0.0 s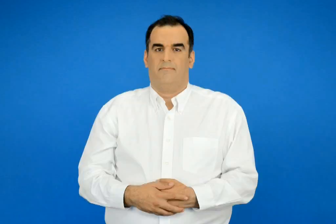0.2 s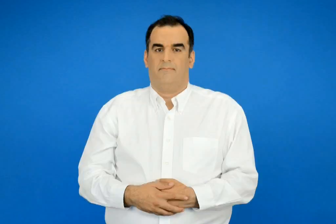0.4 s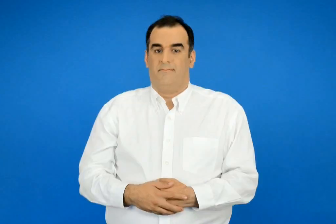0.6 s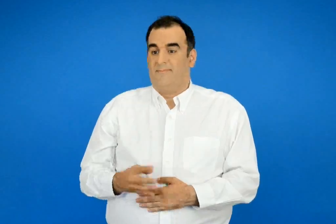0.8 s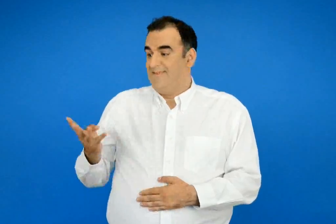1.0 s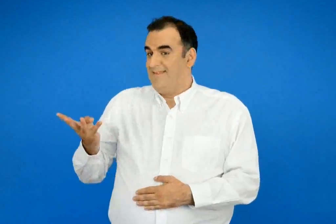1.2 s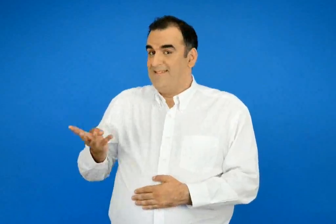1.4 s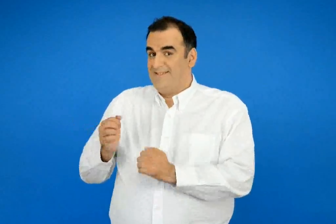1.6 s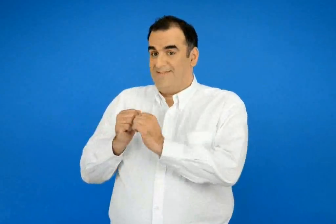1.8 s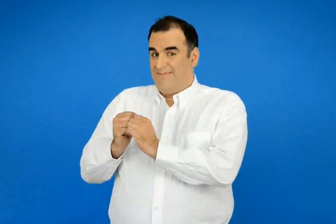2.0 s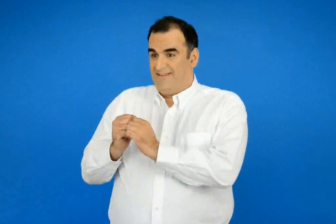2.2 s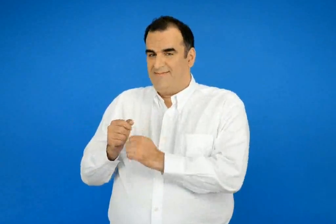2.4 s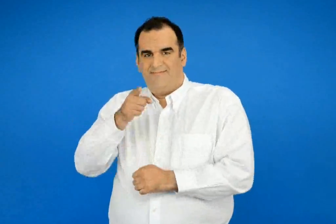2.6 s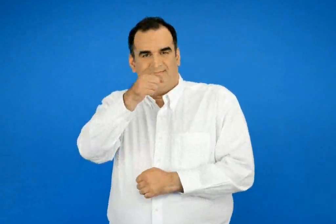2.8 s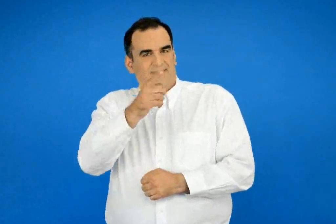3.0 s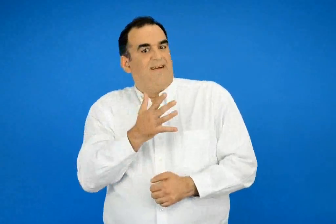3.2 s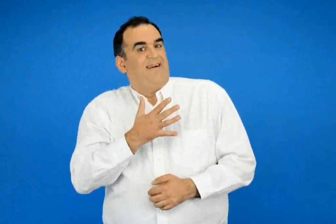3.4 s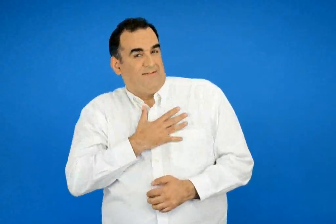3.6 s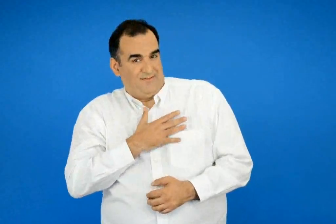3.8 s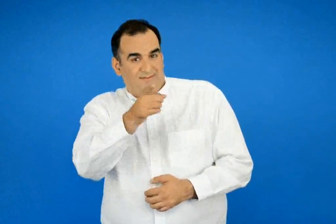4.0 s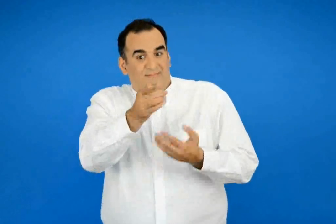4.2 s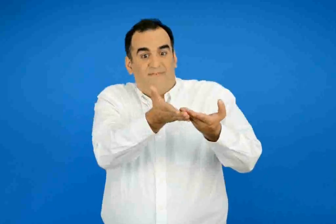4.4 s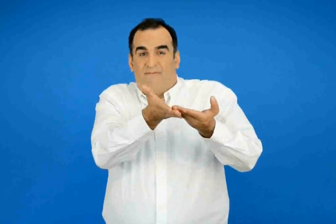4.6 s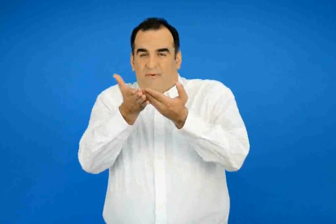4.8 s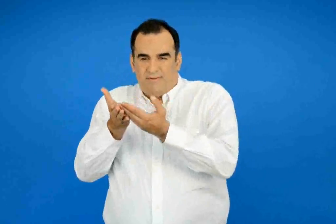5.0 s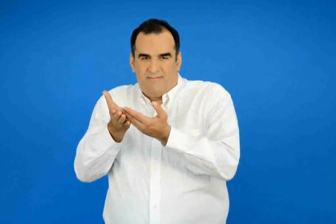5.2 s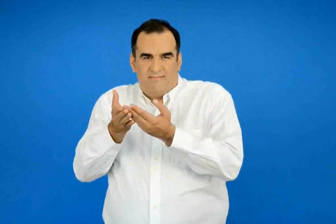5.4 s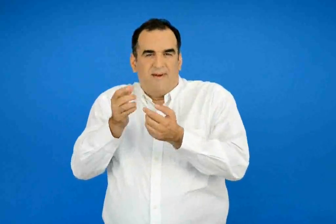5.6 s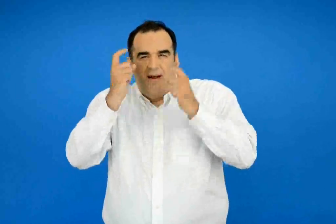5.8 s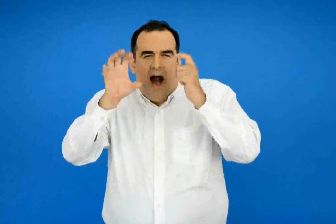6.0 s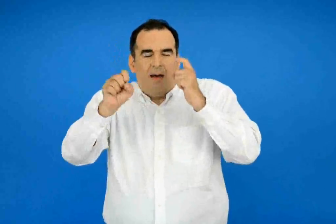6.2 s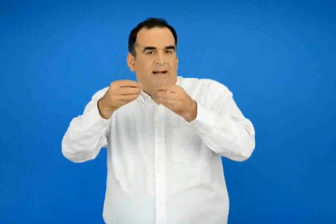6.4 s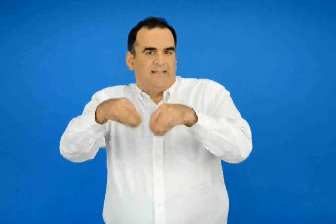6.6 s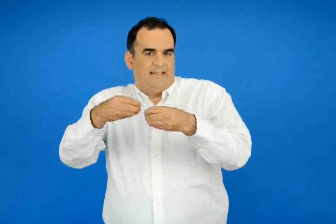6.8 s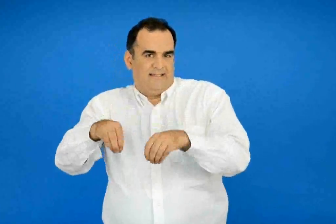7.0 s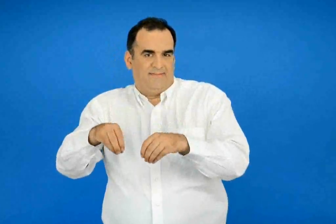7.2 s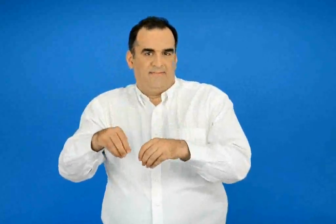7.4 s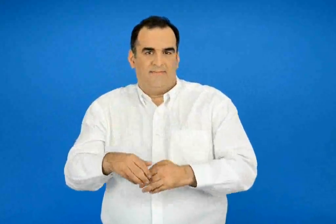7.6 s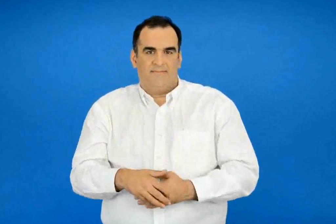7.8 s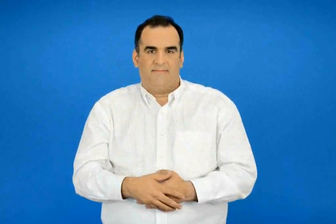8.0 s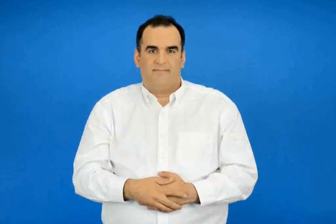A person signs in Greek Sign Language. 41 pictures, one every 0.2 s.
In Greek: οι τέσσερις φίλοι σε ευχαριστούν που τους βοήθησες να λύσουν τα αινίγματα
